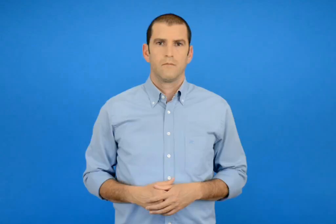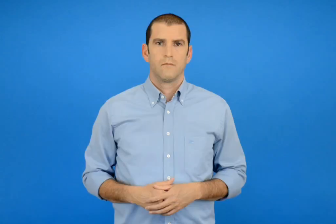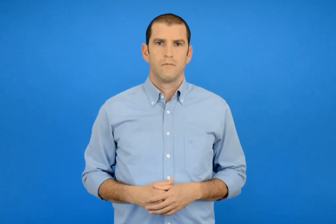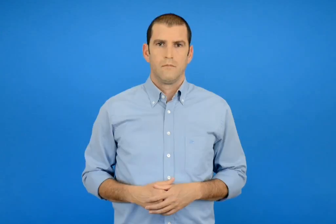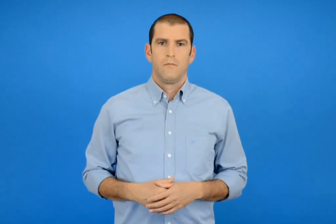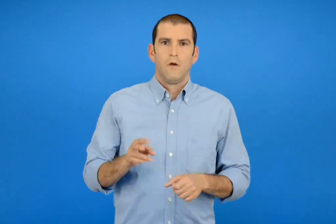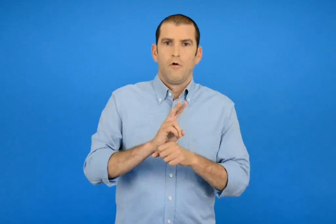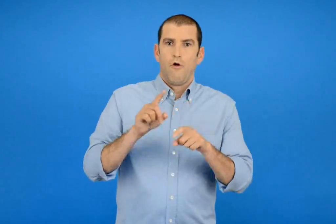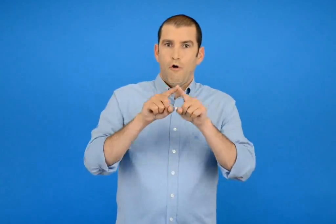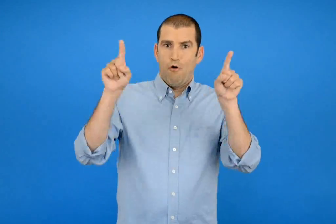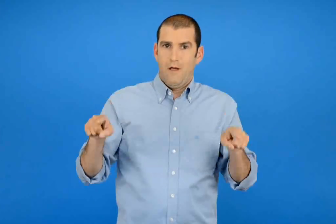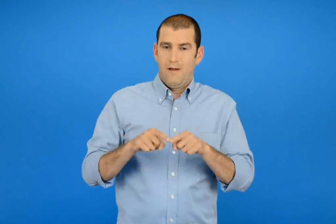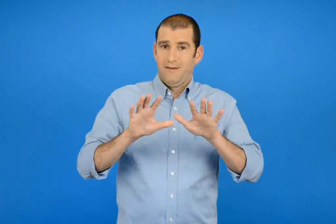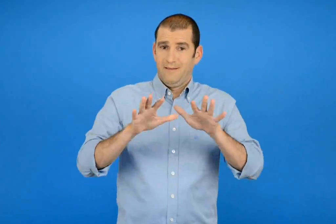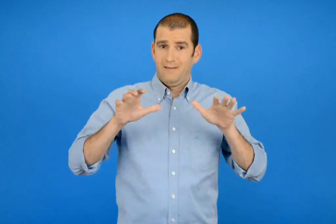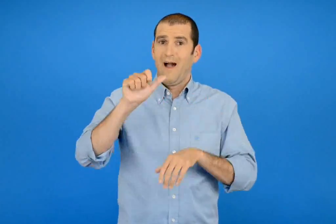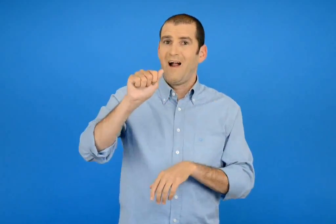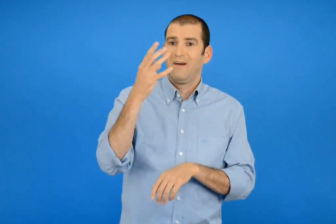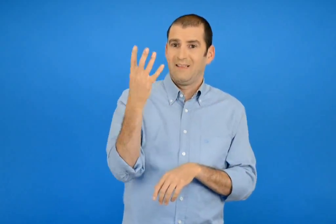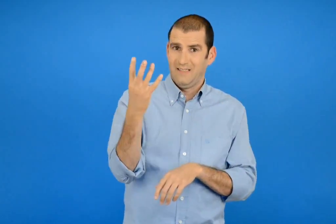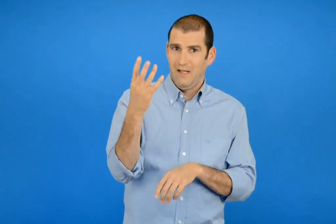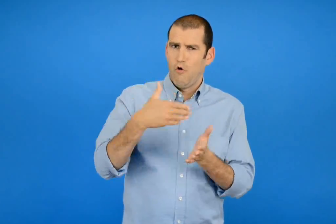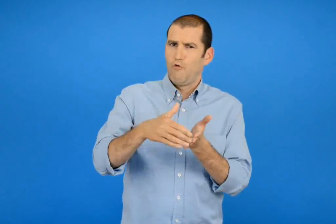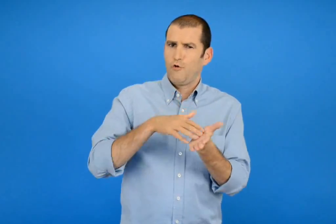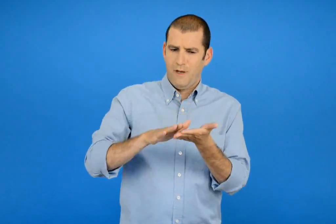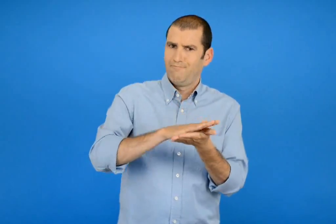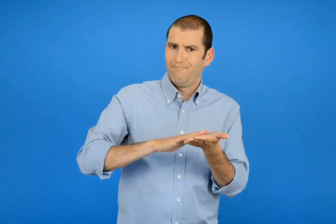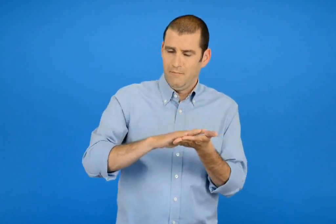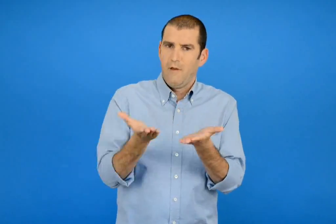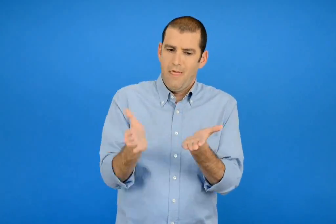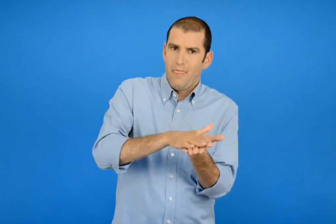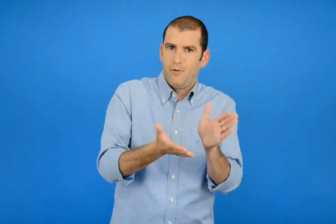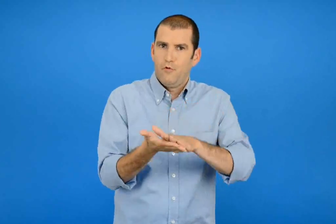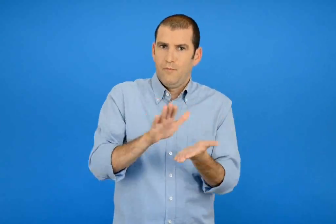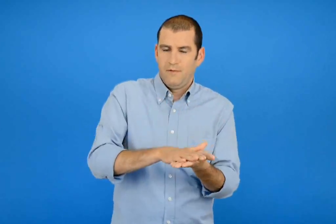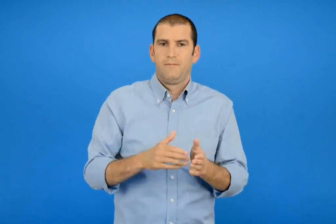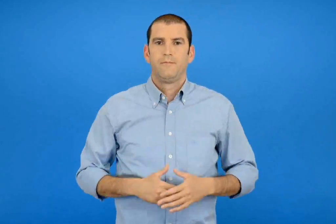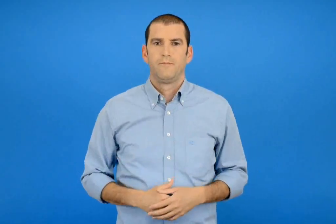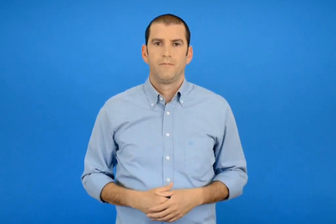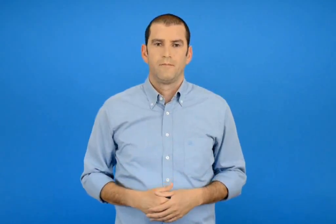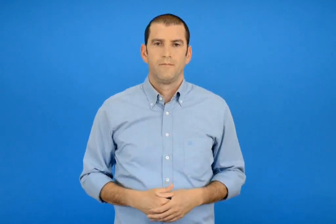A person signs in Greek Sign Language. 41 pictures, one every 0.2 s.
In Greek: διπλώνουμε ένα χρωματιστό φύλλο α4 κολλά γλασε
